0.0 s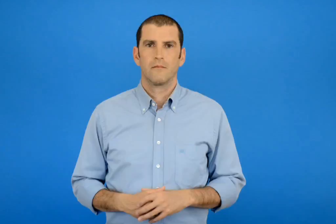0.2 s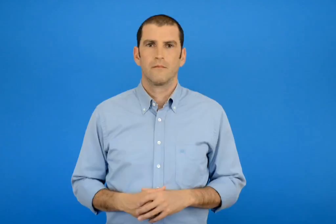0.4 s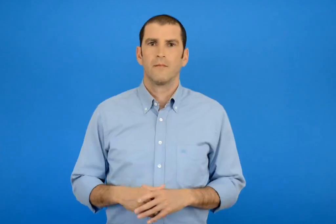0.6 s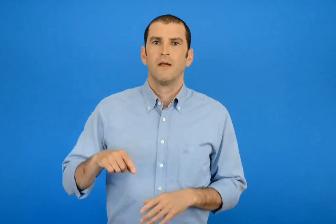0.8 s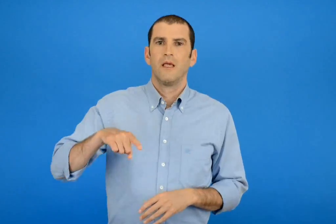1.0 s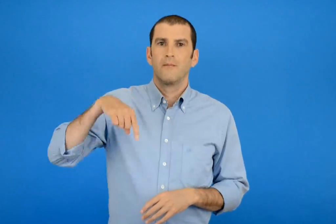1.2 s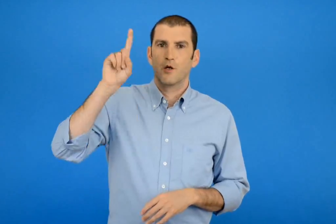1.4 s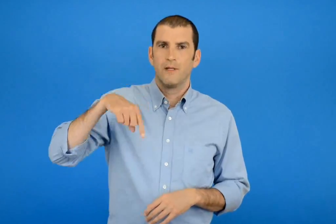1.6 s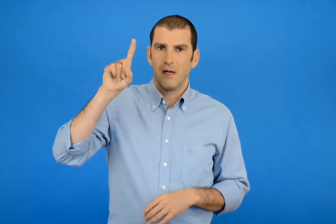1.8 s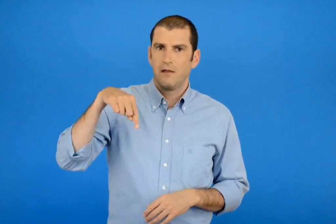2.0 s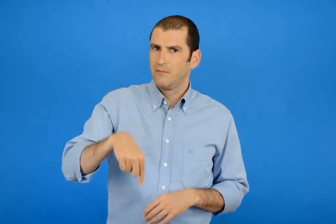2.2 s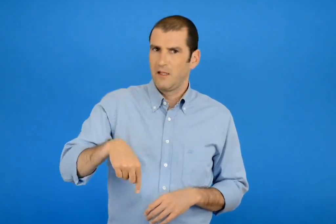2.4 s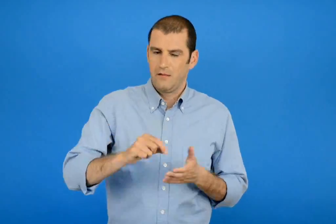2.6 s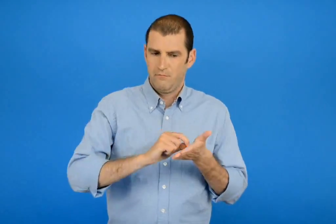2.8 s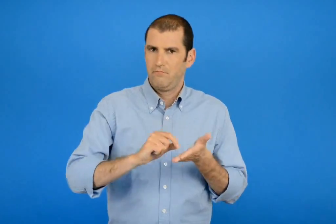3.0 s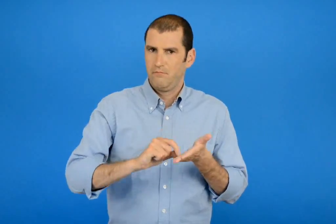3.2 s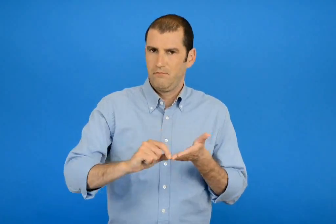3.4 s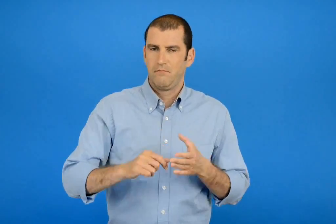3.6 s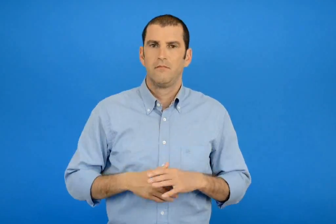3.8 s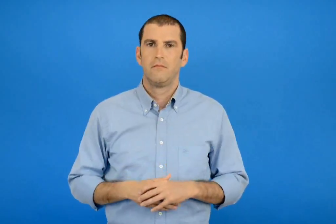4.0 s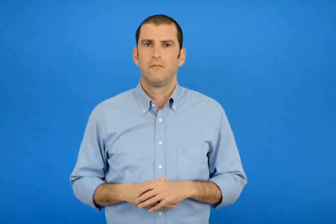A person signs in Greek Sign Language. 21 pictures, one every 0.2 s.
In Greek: γραφώ τη σημερινή ημερομηνία
